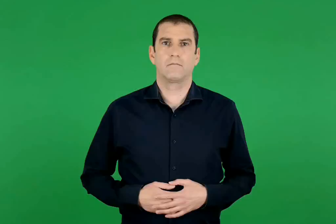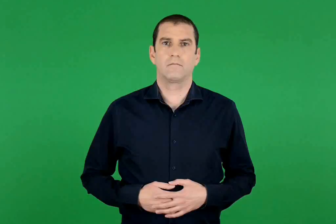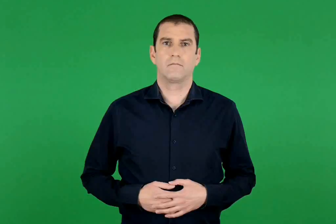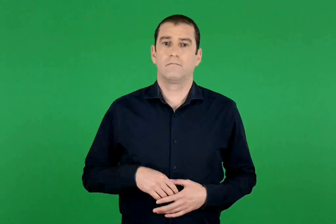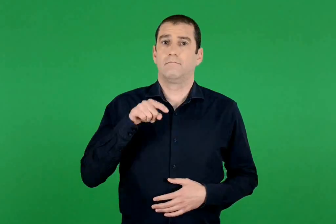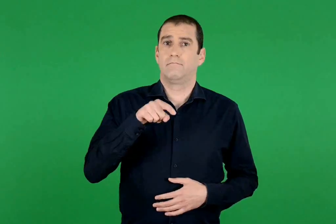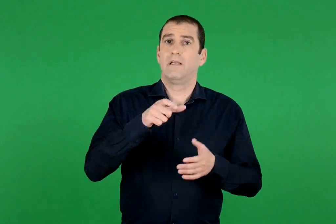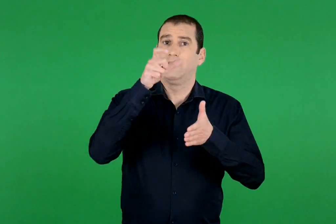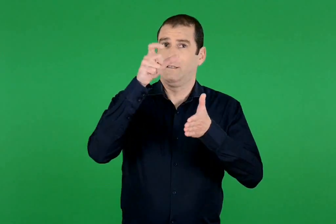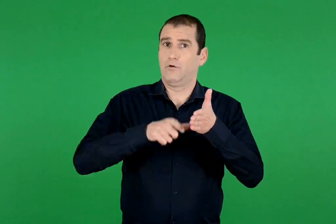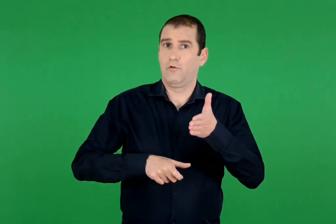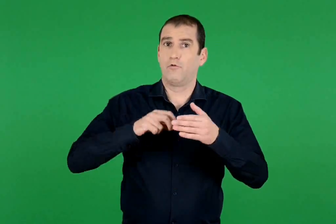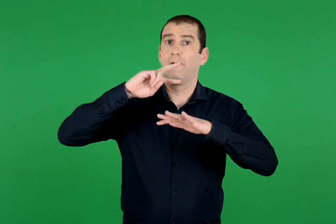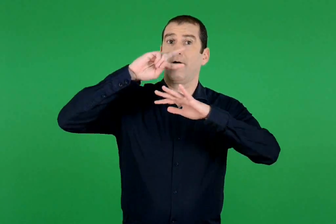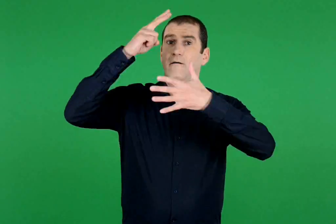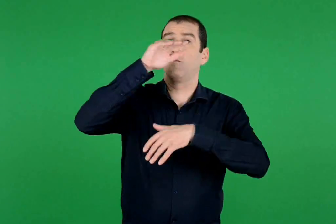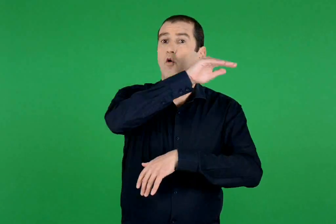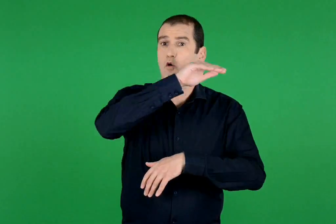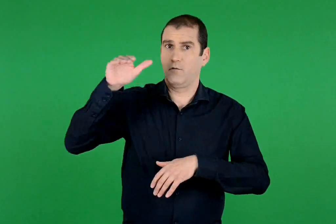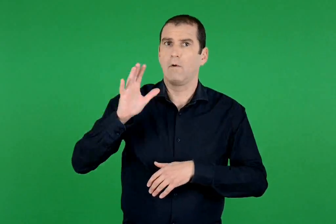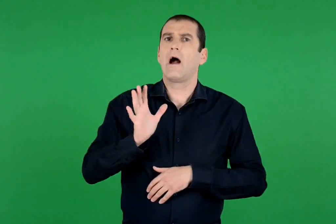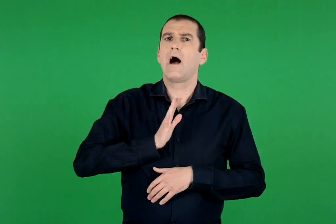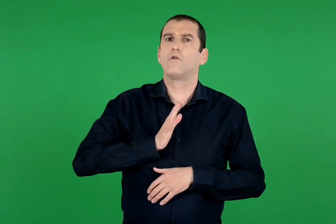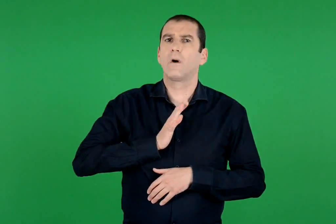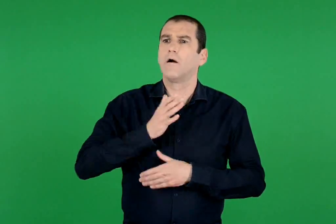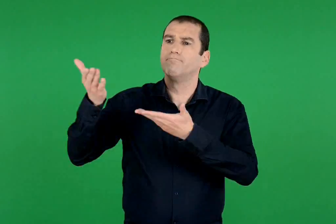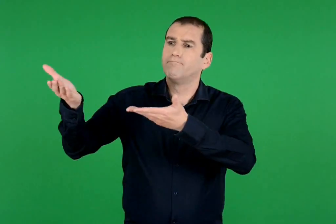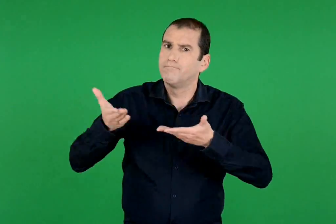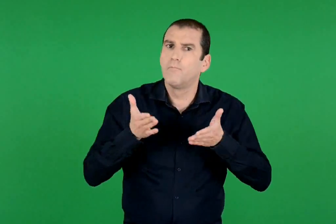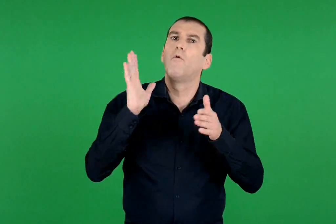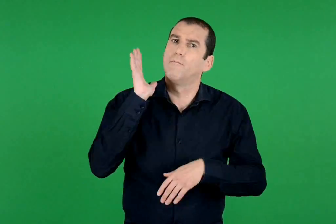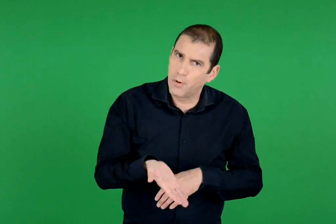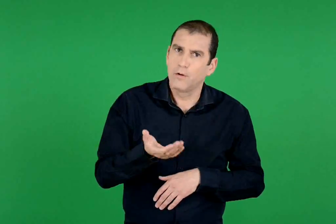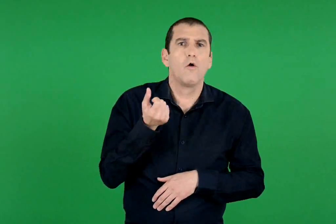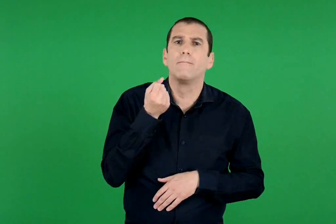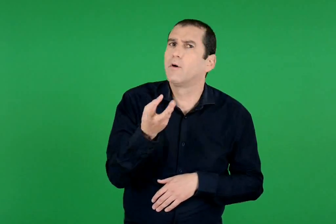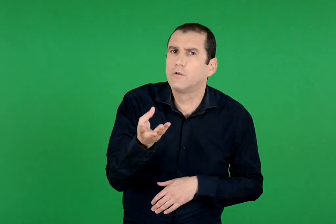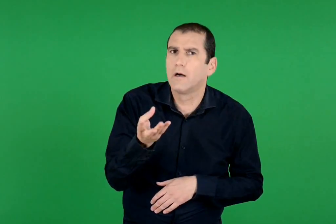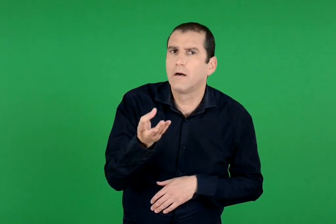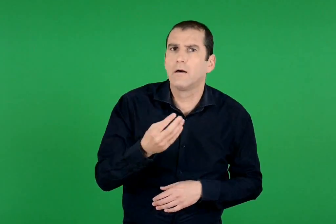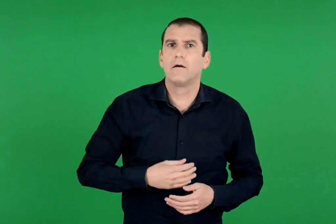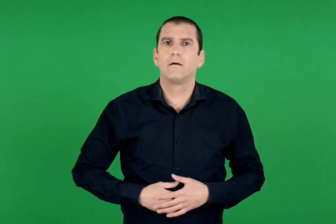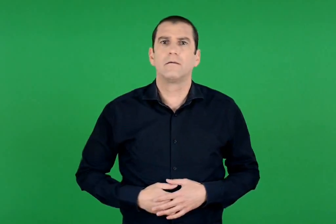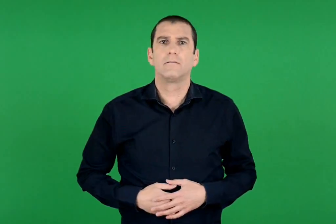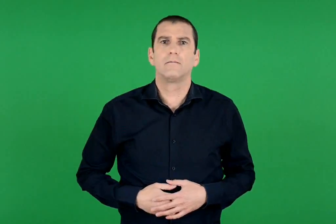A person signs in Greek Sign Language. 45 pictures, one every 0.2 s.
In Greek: πόσα άτομα μπορεί να φιλοξενήσει συνολικά το ξενοδοχείο στον έβδομο όροφο ;
